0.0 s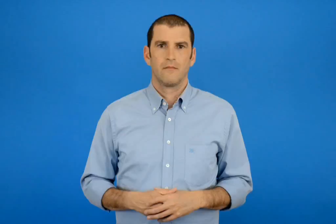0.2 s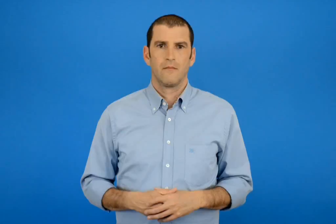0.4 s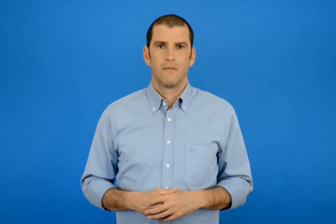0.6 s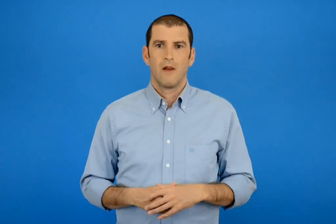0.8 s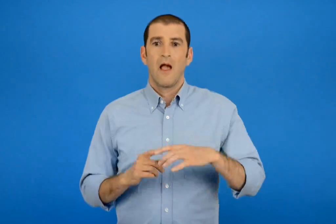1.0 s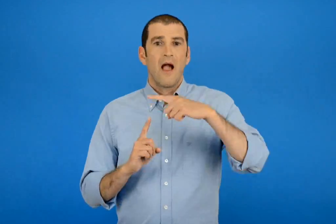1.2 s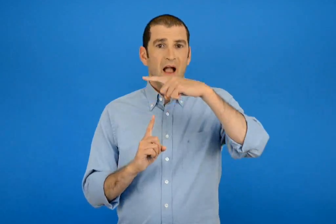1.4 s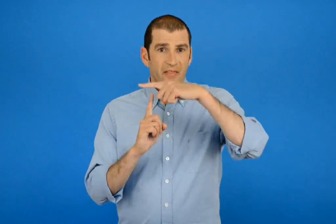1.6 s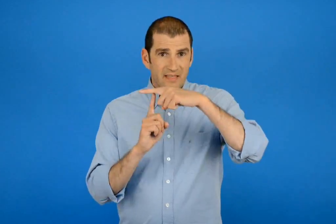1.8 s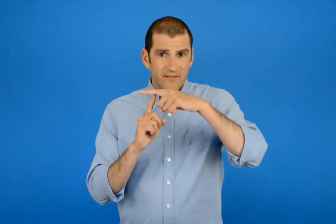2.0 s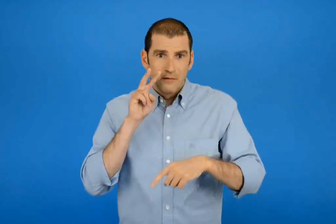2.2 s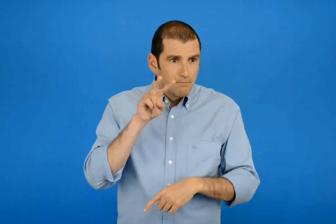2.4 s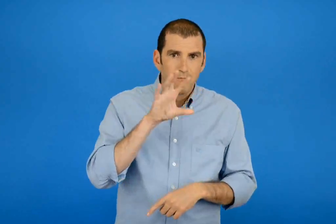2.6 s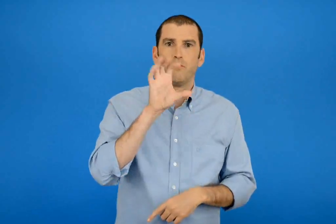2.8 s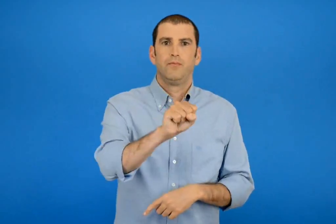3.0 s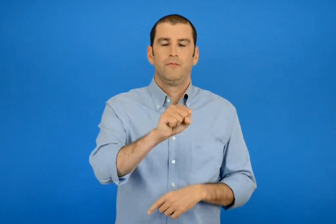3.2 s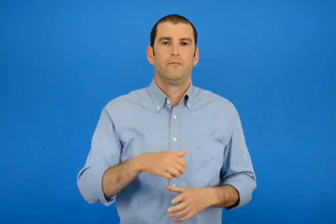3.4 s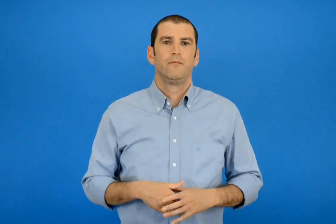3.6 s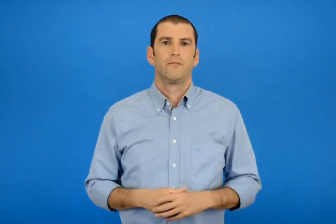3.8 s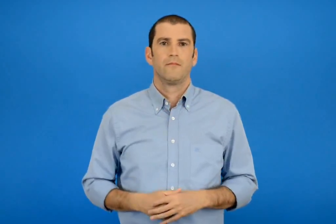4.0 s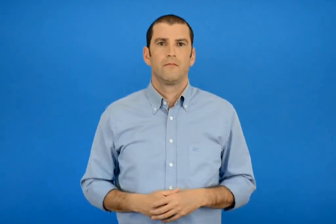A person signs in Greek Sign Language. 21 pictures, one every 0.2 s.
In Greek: αναγνωρίζω τις κάθετες ευθείες
